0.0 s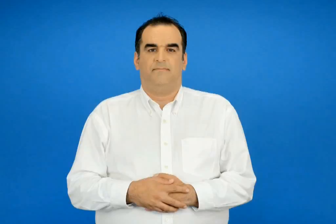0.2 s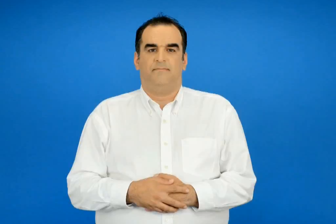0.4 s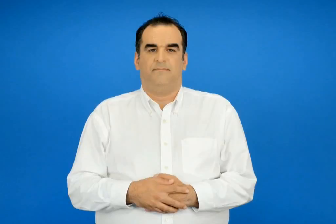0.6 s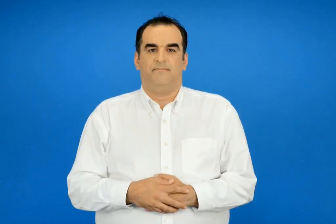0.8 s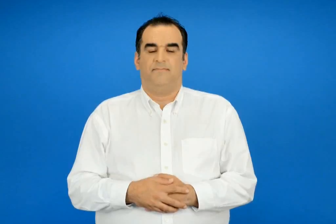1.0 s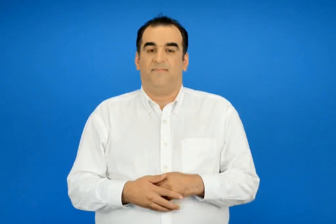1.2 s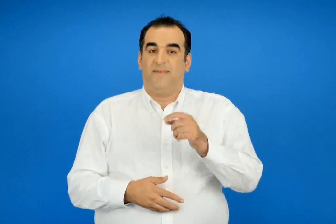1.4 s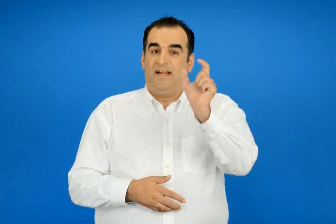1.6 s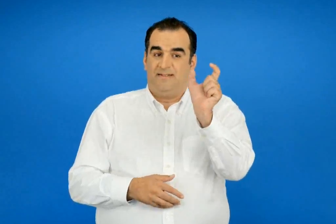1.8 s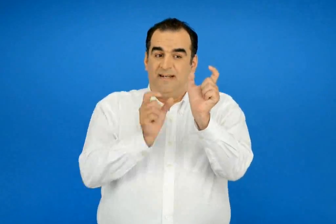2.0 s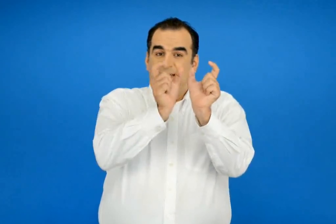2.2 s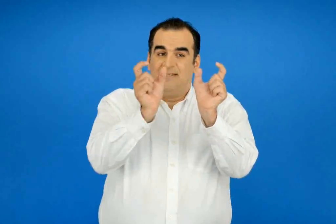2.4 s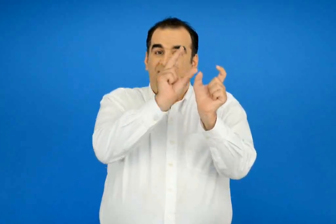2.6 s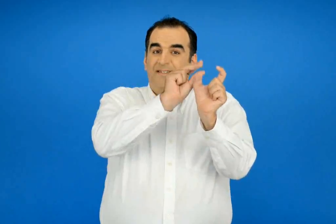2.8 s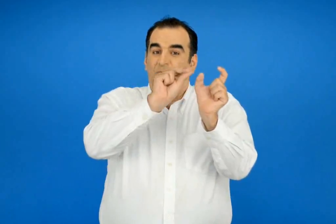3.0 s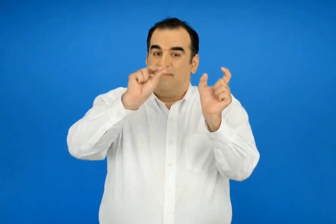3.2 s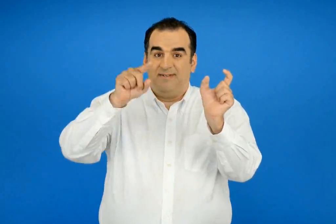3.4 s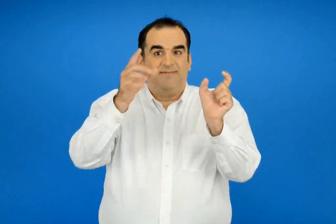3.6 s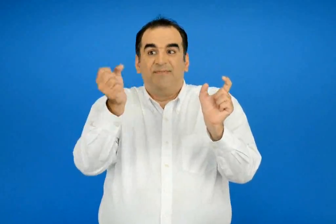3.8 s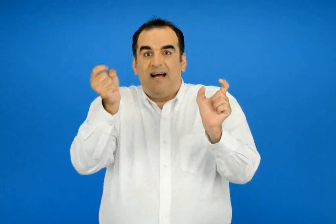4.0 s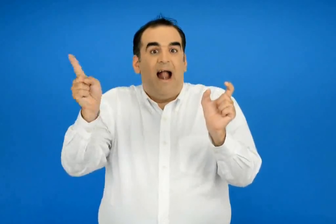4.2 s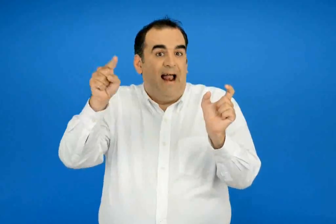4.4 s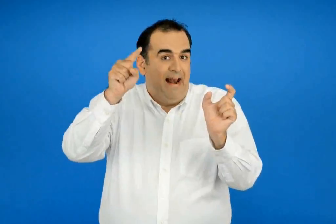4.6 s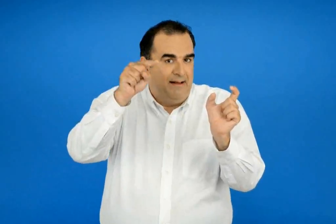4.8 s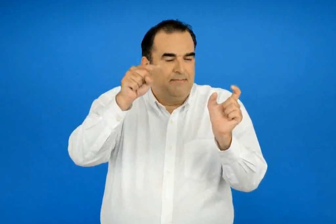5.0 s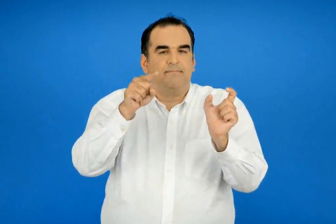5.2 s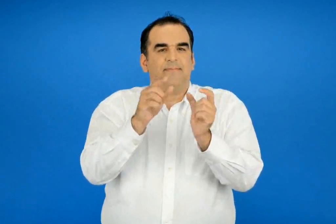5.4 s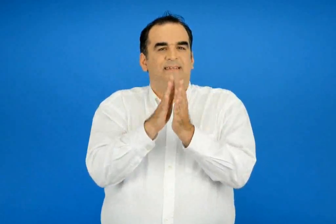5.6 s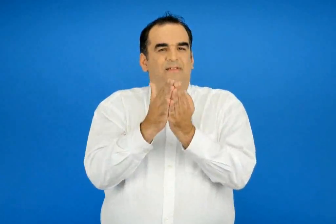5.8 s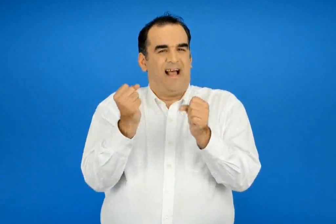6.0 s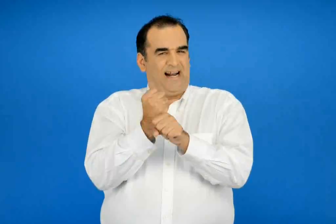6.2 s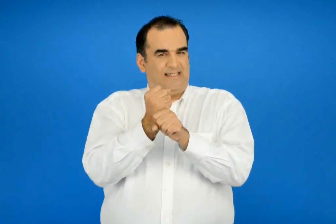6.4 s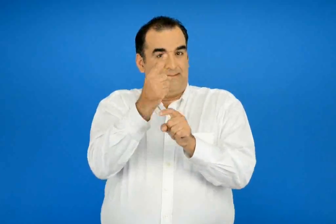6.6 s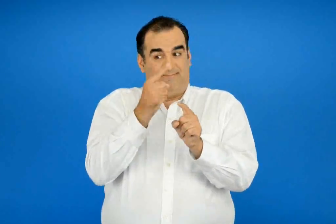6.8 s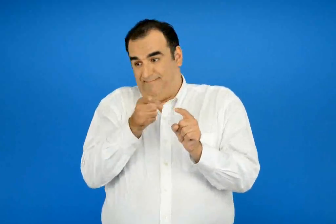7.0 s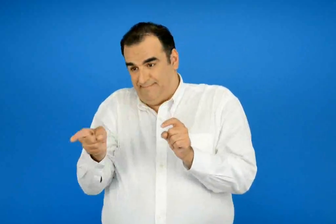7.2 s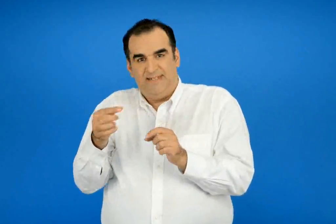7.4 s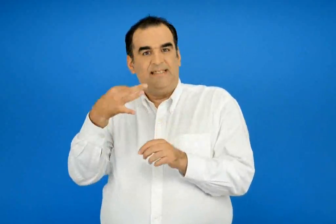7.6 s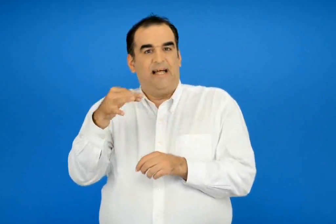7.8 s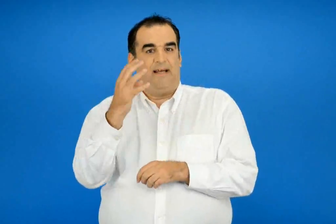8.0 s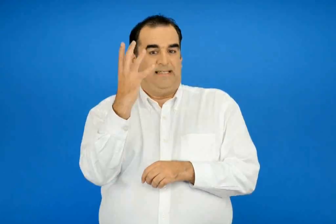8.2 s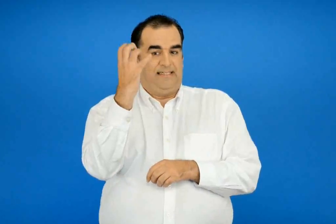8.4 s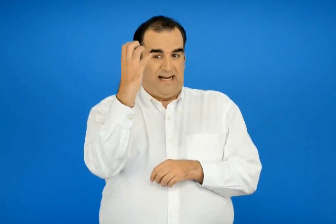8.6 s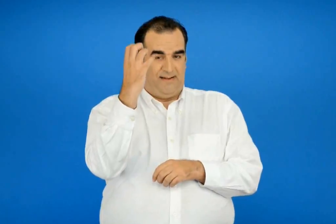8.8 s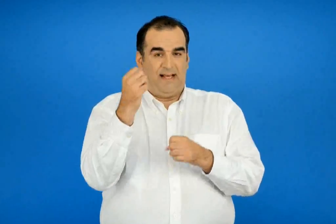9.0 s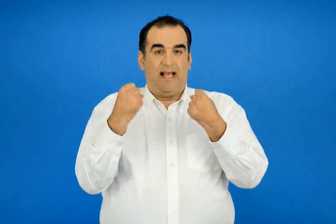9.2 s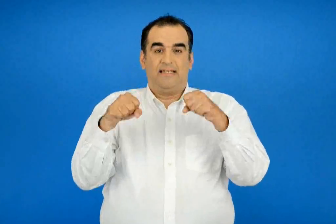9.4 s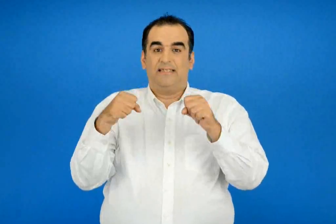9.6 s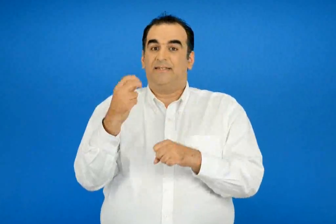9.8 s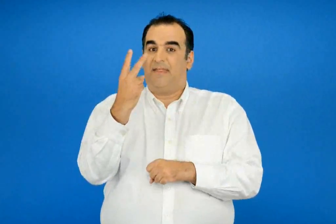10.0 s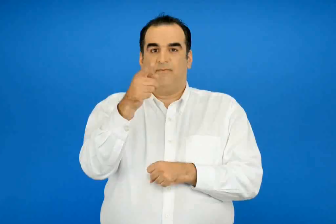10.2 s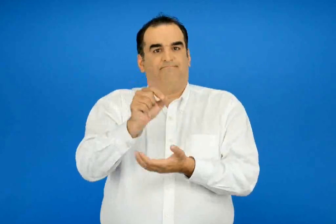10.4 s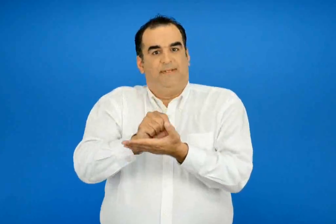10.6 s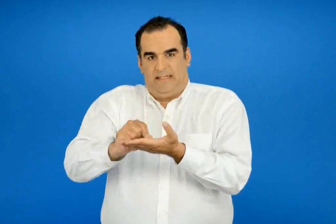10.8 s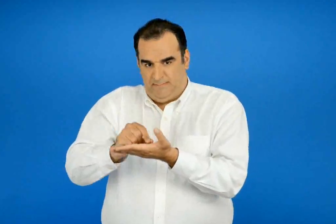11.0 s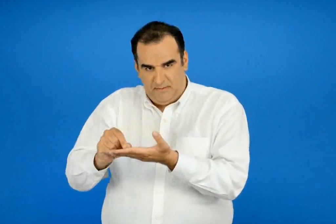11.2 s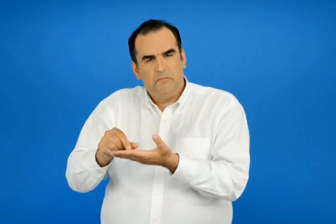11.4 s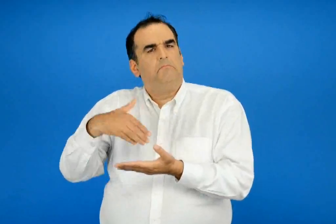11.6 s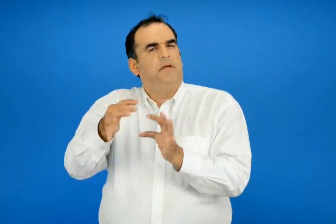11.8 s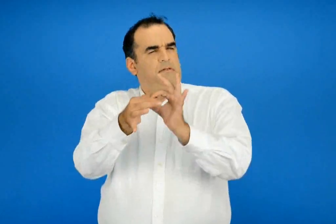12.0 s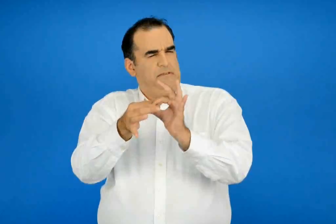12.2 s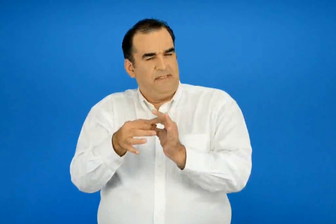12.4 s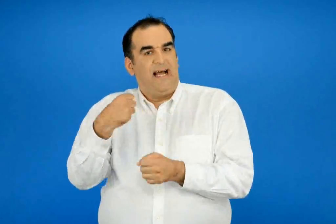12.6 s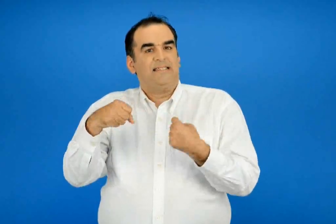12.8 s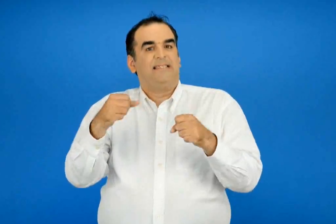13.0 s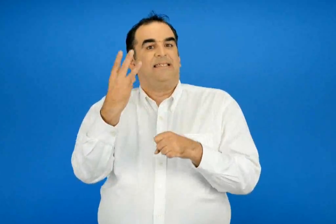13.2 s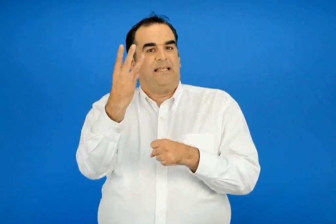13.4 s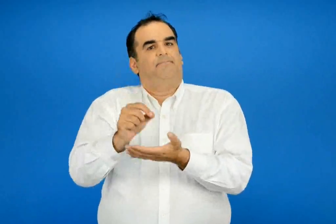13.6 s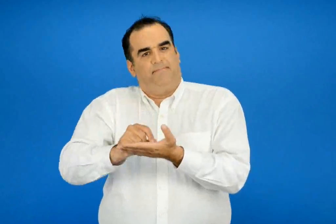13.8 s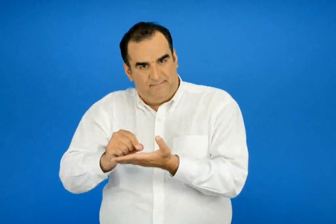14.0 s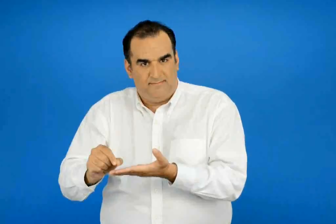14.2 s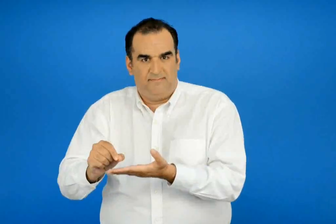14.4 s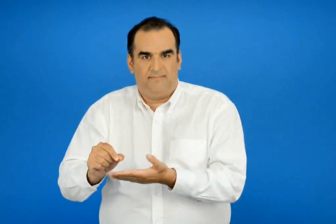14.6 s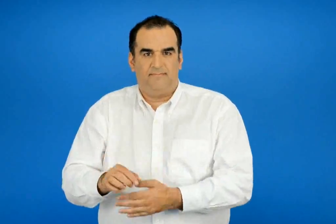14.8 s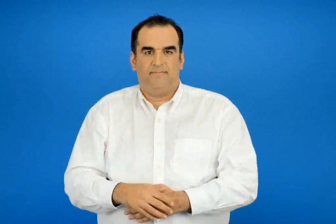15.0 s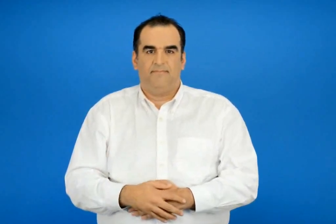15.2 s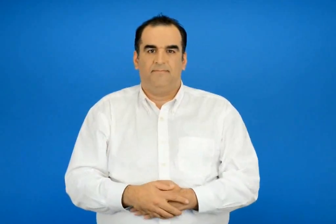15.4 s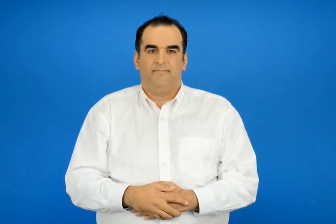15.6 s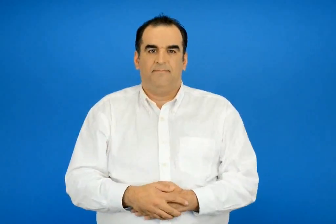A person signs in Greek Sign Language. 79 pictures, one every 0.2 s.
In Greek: για να βρεις και άλλες συνώνυμες λέξεις πήγαινε στο τετράδιο εργασιών στη σελίδα 40 και κάνε την άσκηση 2 συνέχισε με την άσκηση 3
